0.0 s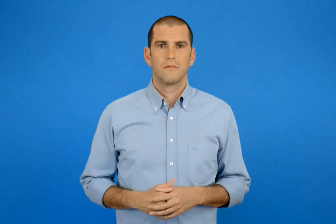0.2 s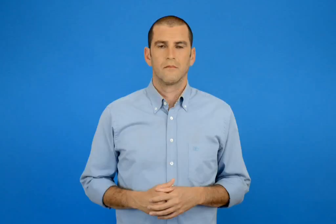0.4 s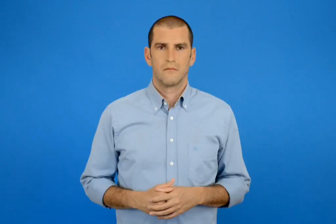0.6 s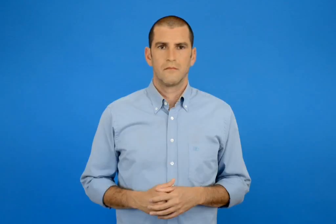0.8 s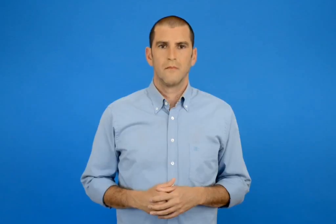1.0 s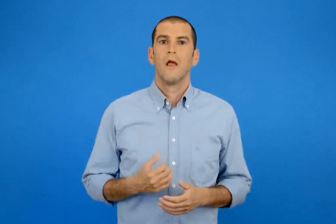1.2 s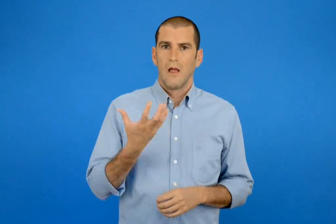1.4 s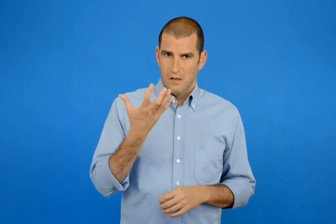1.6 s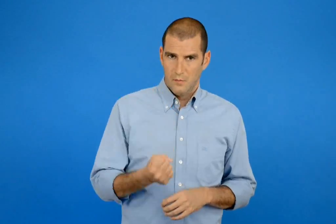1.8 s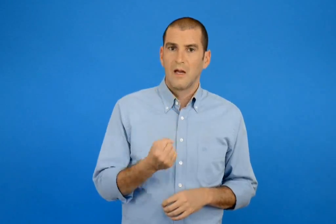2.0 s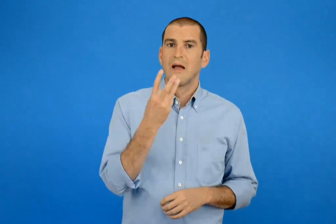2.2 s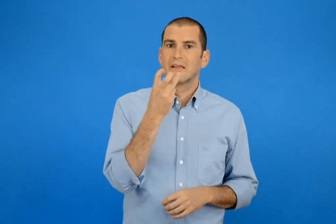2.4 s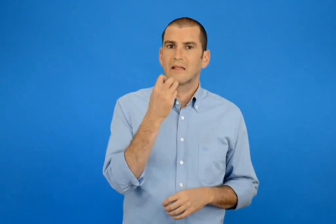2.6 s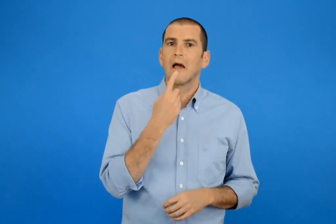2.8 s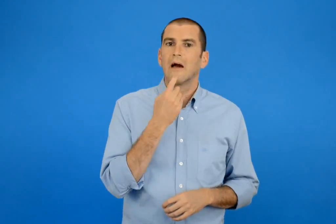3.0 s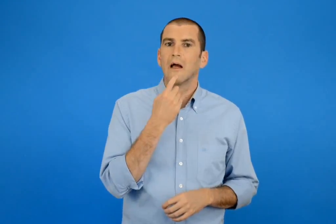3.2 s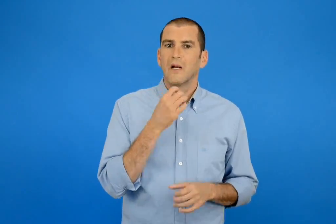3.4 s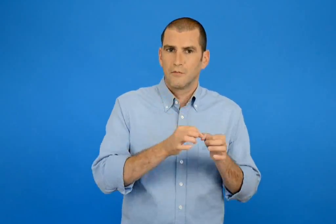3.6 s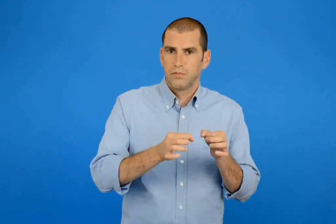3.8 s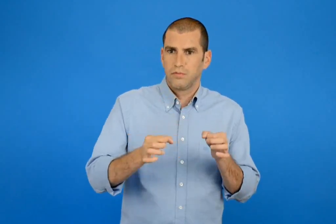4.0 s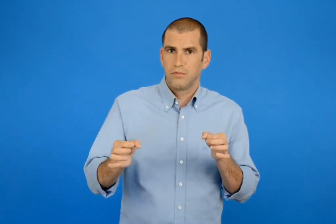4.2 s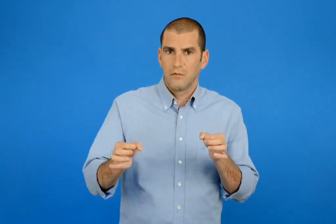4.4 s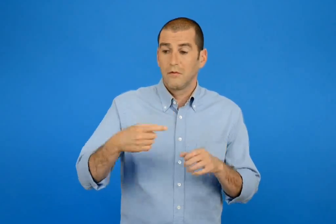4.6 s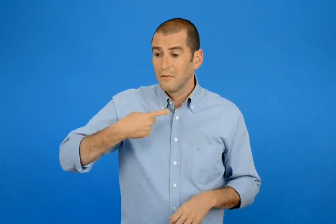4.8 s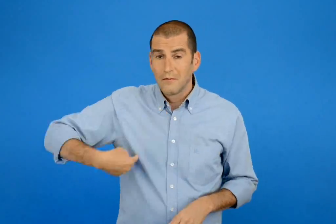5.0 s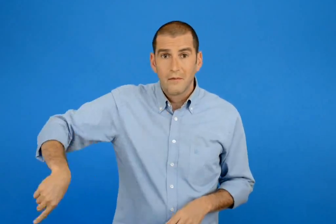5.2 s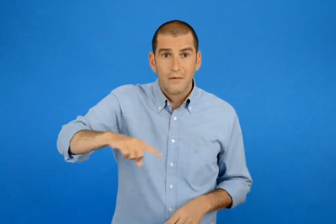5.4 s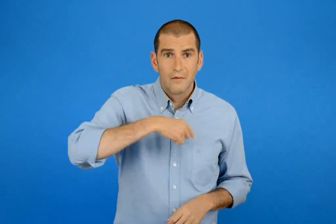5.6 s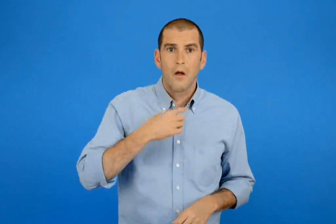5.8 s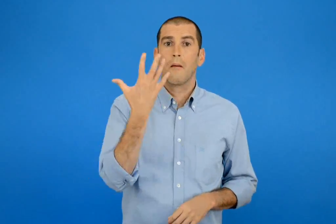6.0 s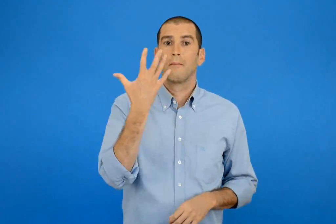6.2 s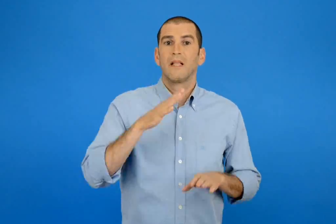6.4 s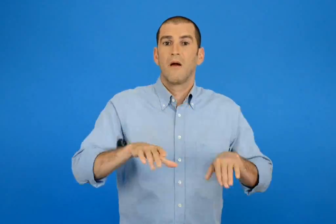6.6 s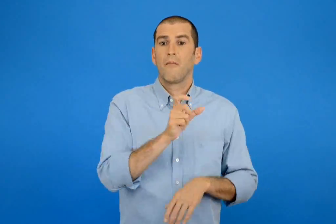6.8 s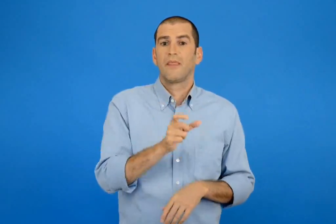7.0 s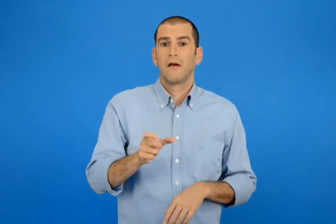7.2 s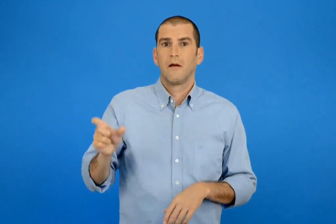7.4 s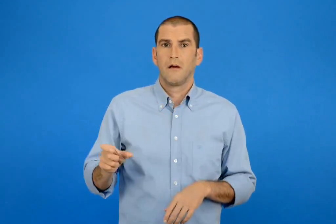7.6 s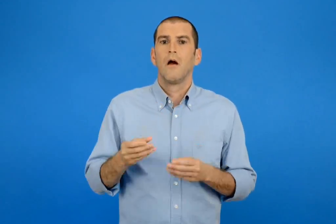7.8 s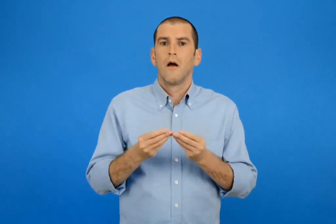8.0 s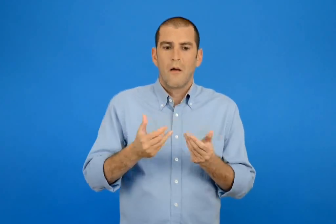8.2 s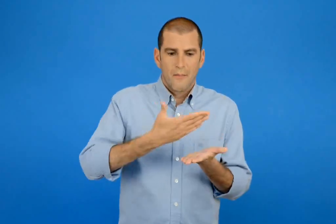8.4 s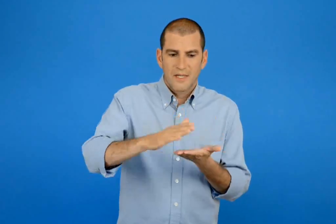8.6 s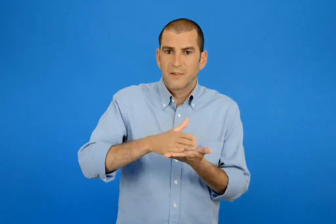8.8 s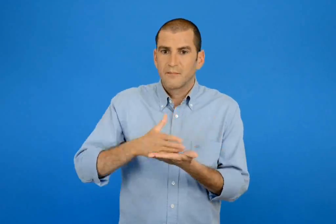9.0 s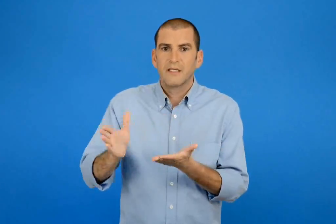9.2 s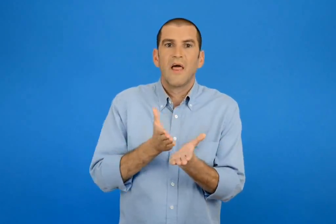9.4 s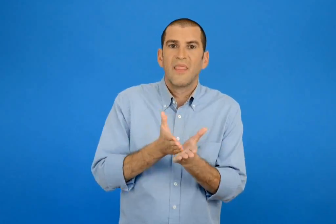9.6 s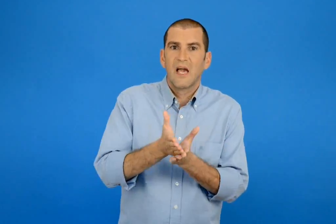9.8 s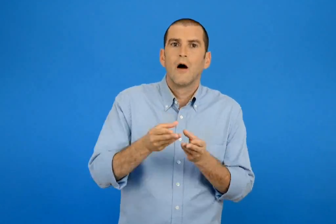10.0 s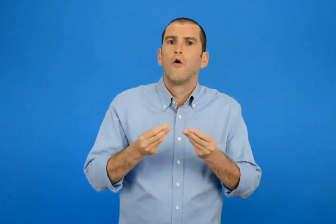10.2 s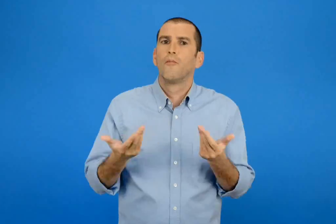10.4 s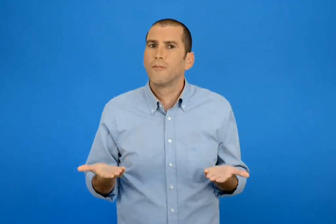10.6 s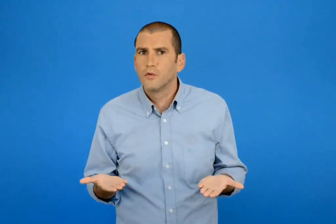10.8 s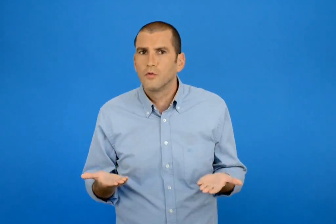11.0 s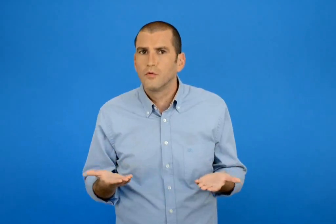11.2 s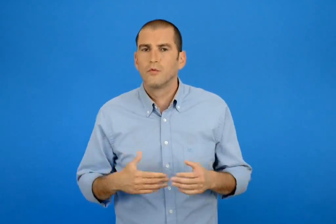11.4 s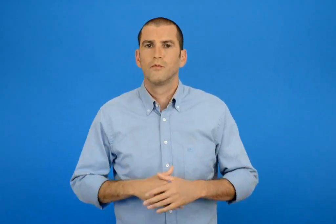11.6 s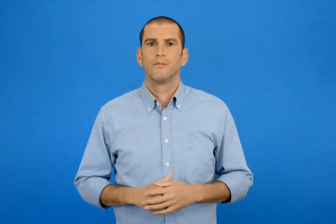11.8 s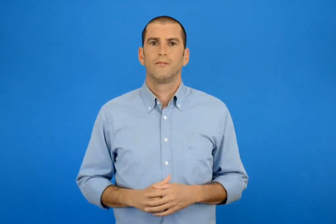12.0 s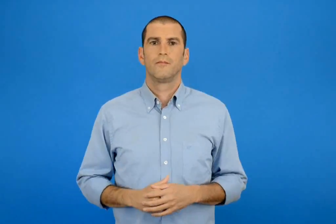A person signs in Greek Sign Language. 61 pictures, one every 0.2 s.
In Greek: έχουμε 30 καραμέλες είμαστε 5 παιδιά πως μπορούμε να τις μοιράσουμε δίκαια ;
